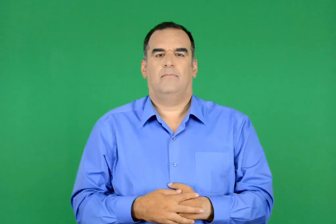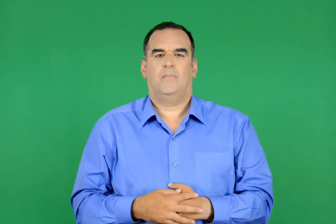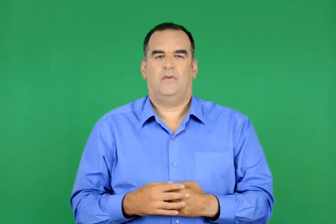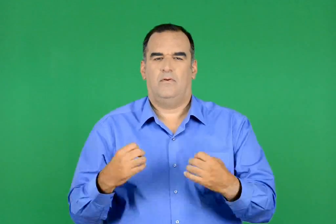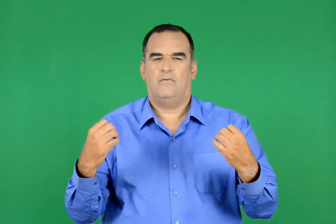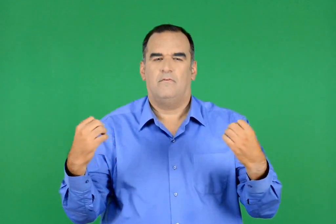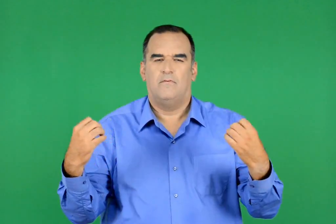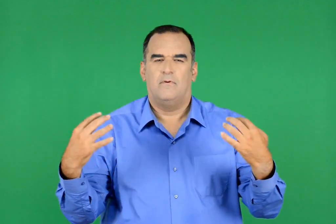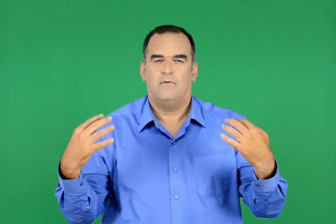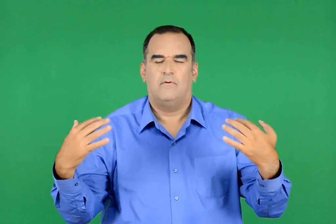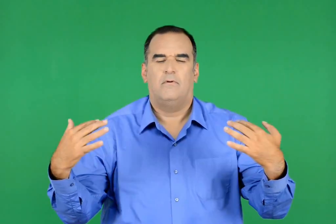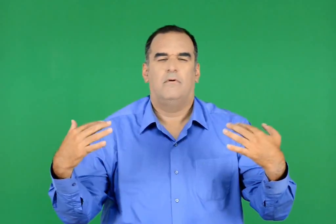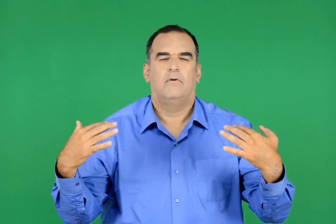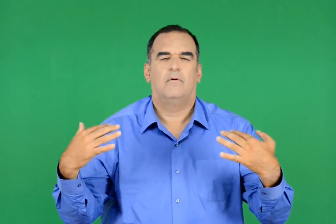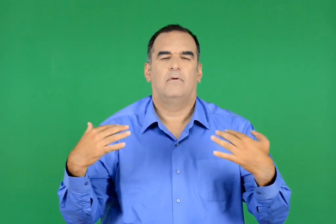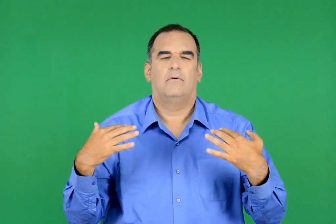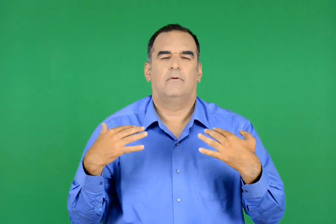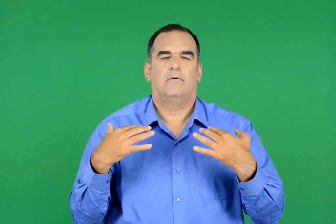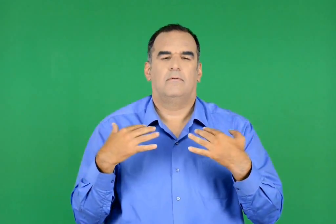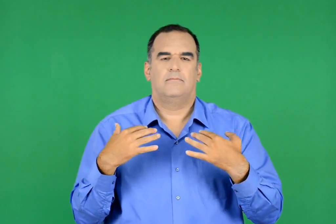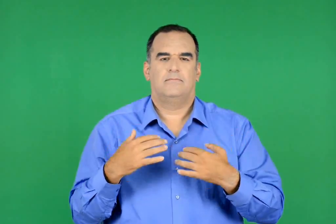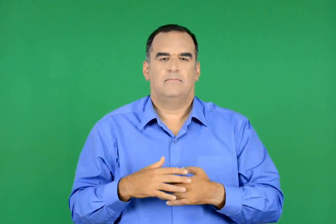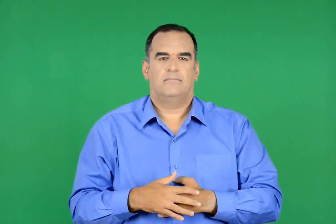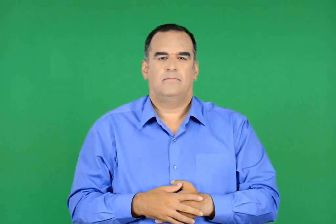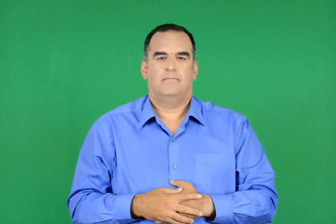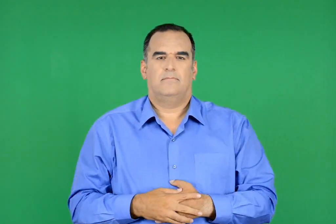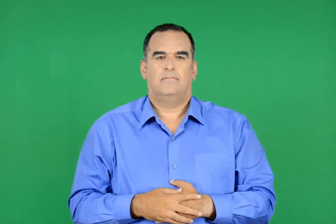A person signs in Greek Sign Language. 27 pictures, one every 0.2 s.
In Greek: ένα ημίφως απλώθηκε τώρα γύρω µας
